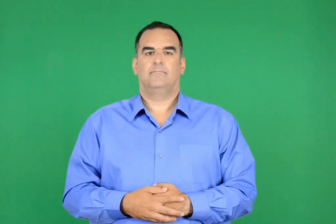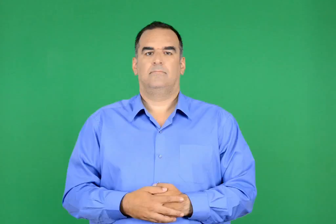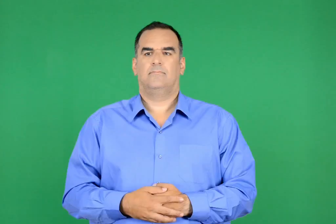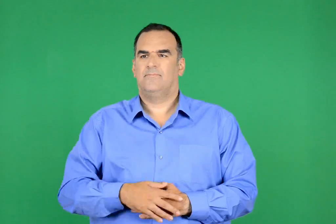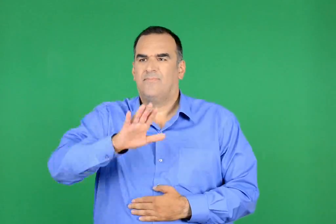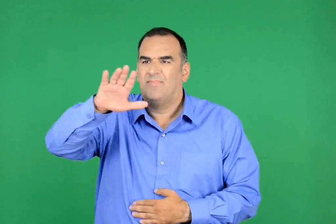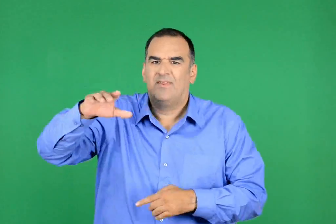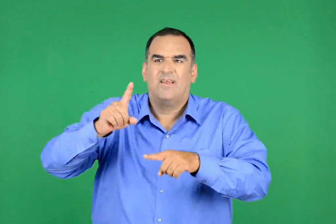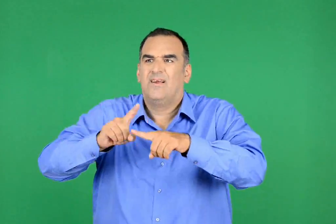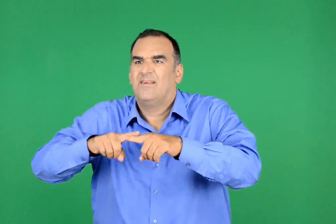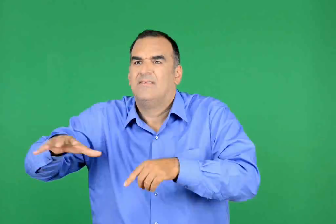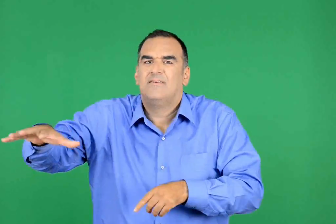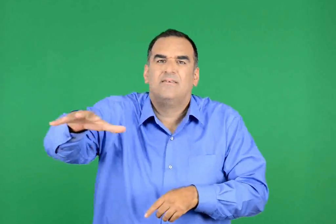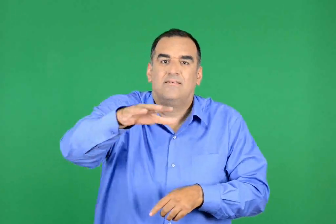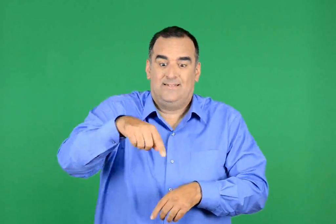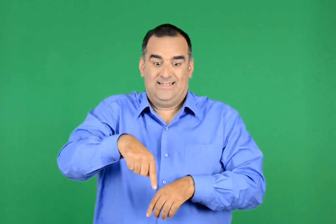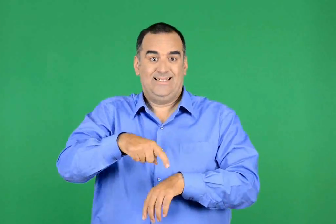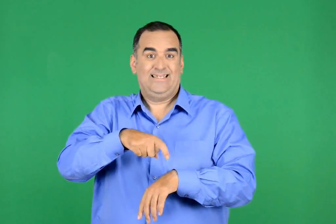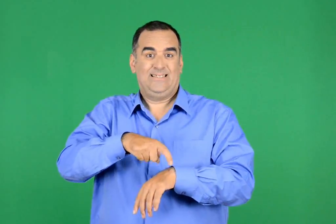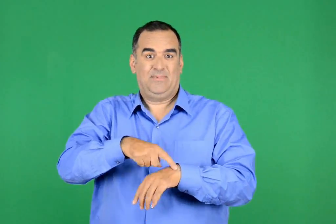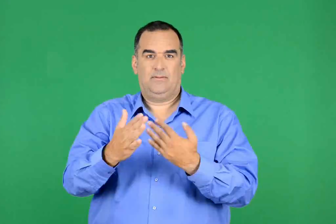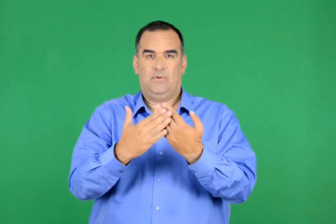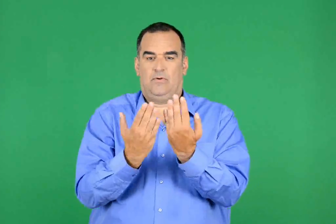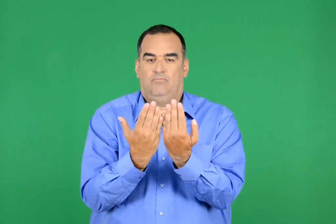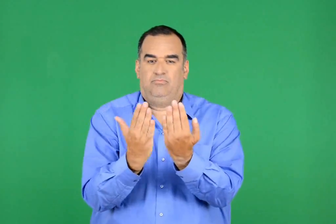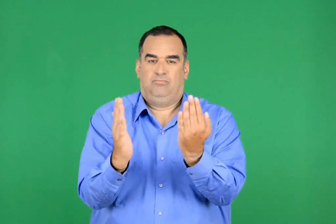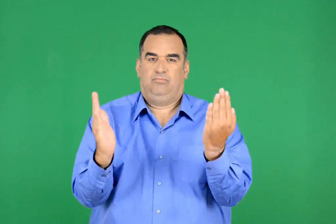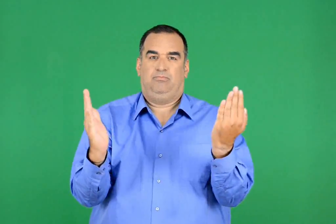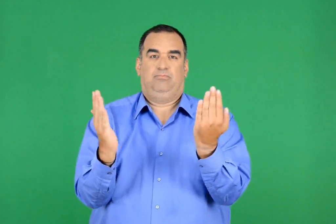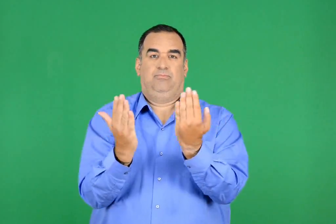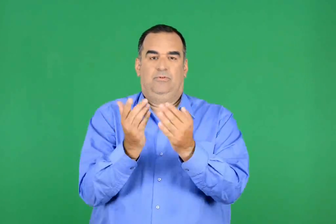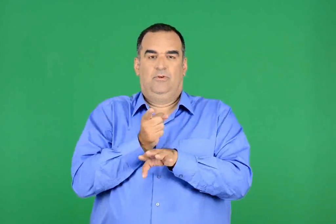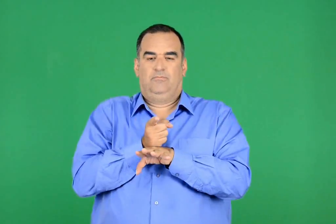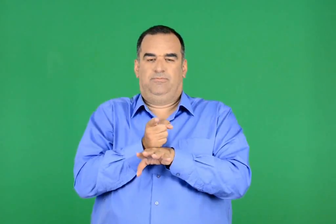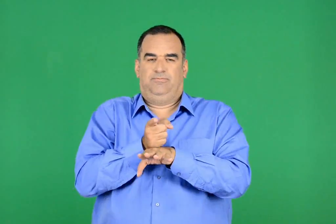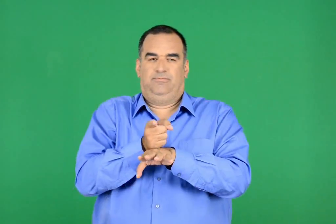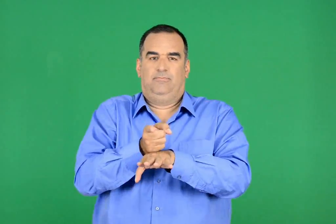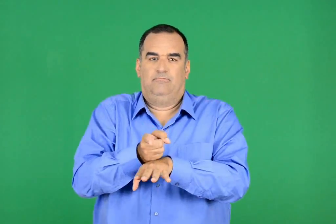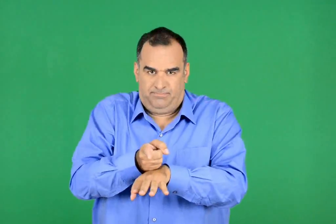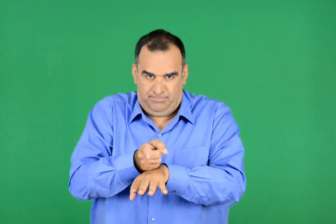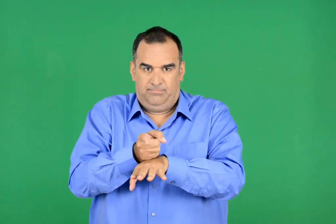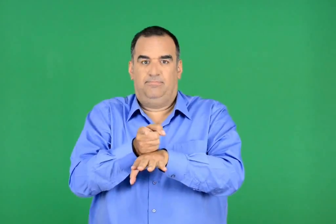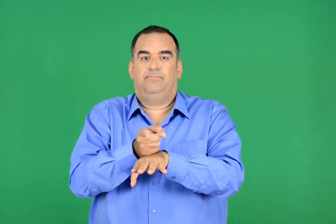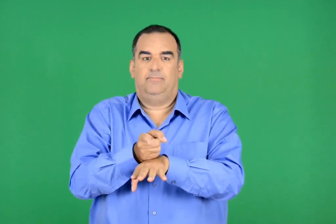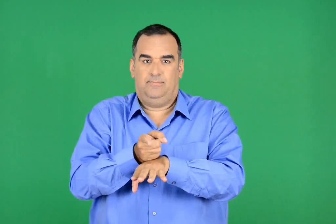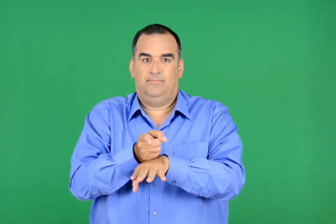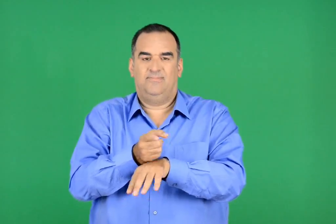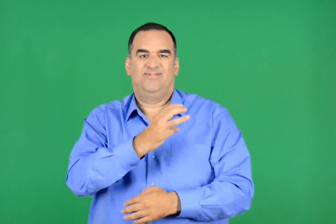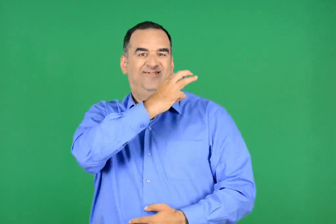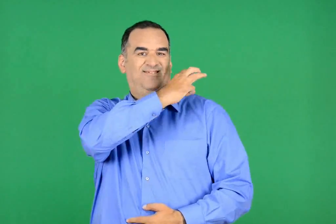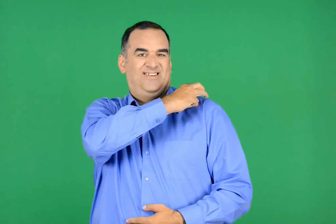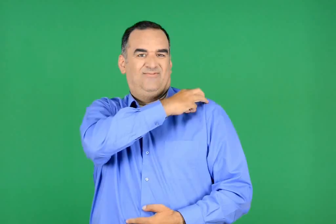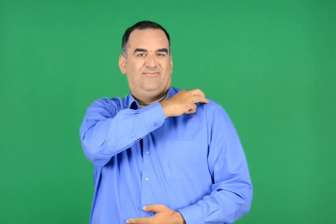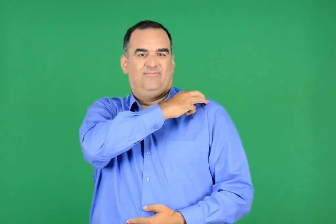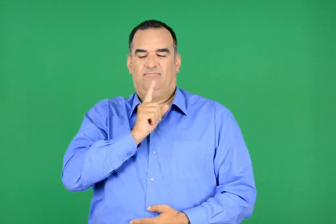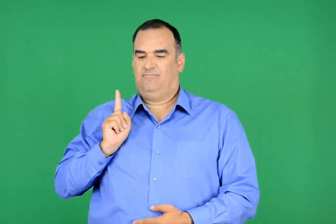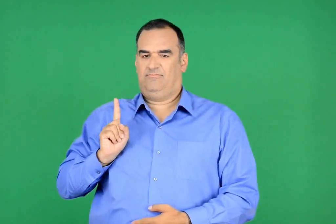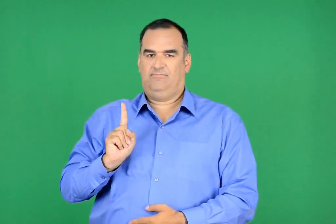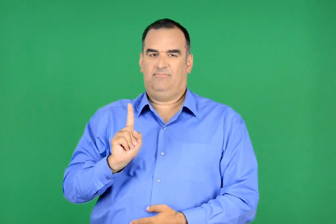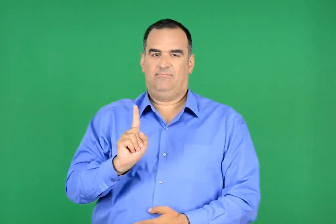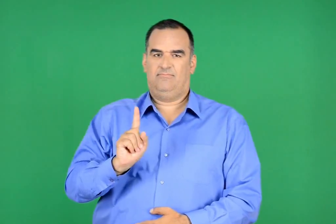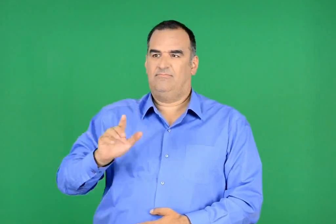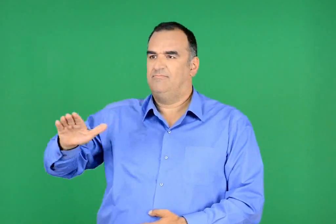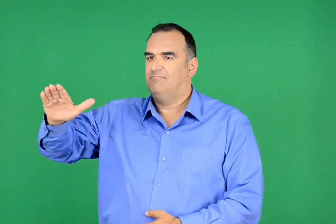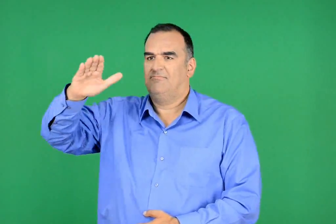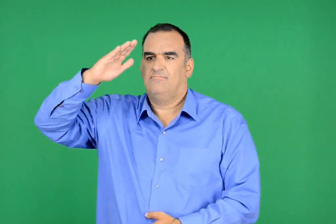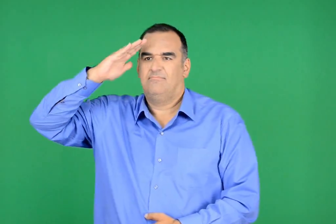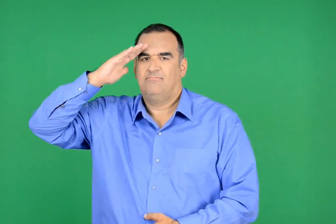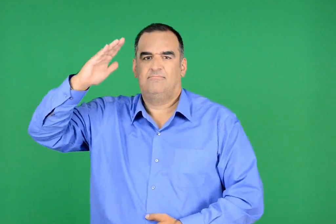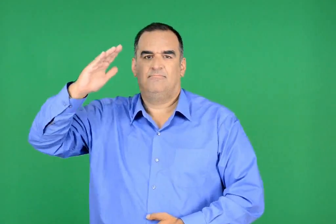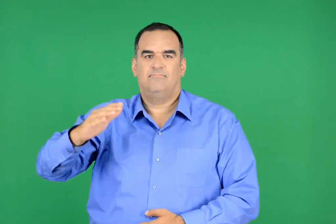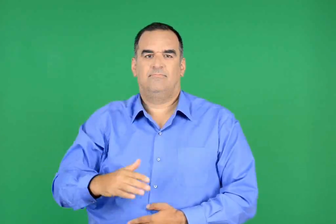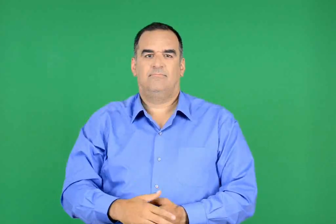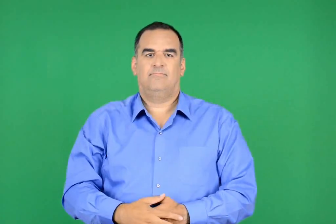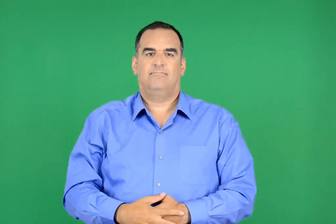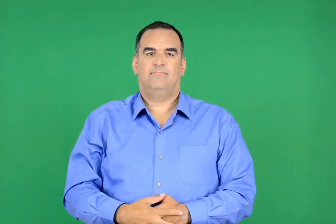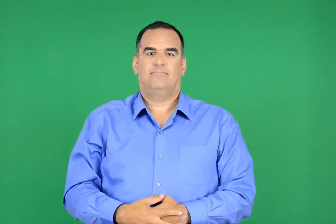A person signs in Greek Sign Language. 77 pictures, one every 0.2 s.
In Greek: αυτή τη στιγμή , έλληνες , αυτή τη στιγμή , στην πόρτα μας σταμάτησε ένα τανκ ο λοχαγός σήκωσε το χέρι και μας χαιρέτησε
